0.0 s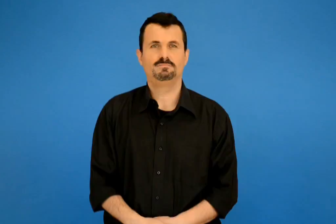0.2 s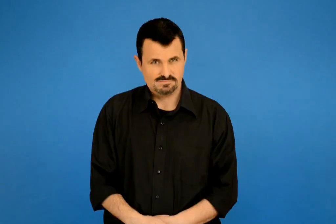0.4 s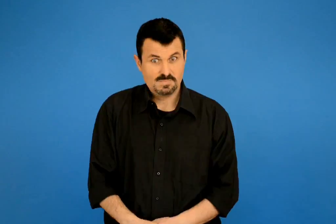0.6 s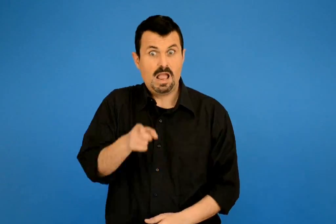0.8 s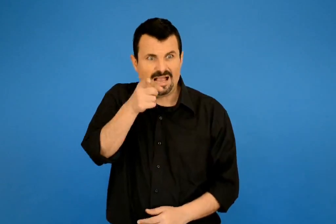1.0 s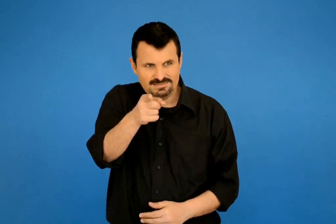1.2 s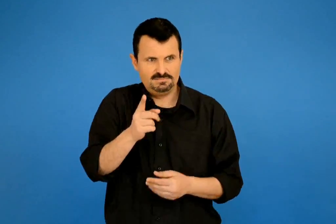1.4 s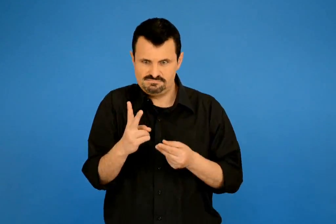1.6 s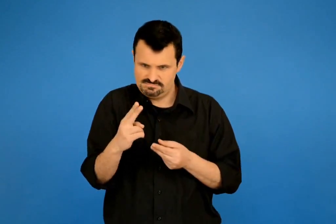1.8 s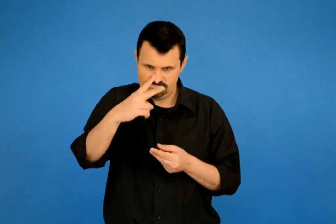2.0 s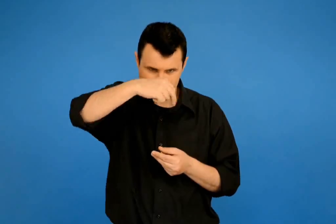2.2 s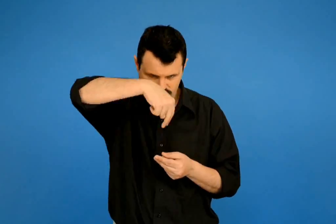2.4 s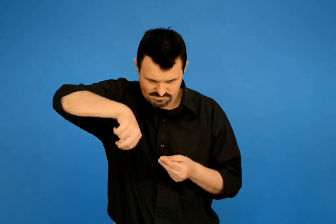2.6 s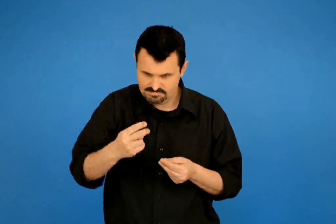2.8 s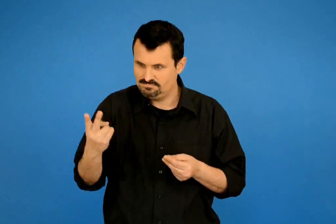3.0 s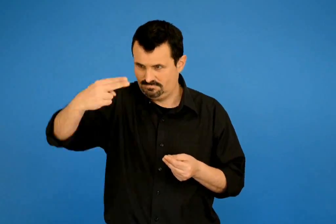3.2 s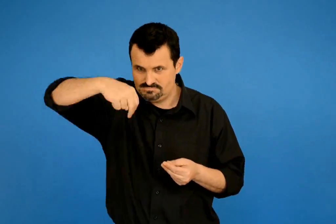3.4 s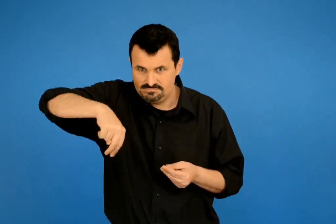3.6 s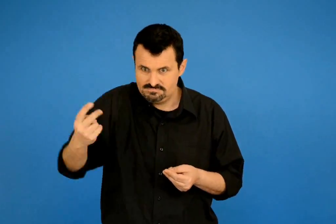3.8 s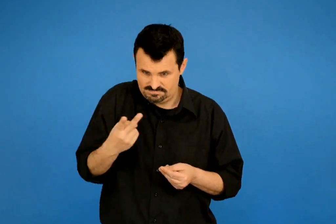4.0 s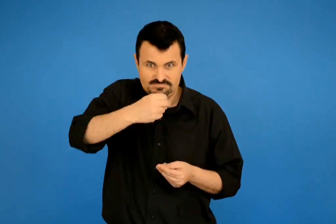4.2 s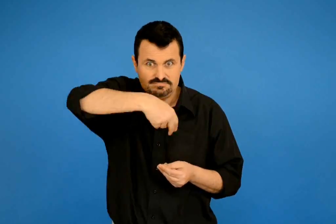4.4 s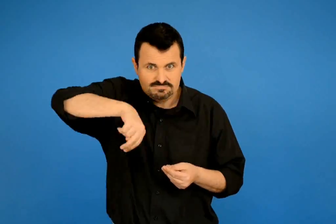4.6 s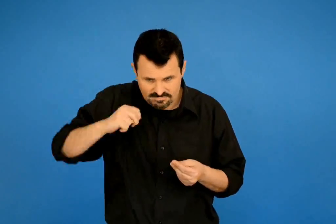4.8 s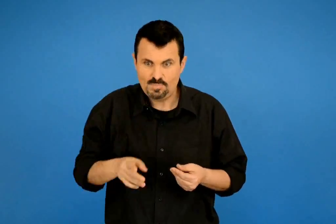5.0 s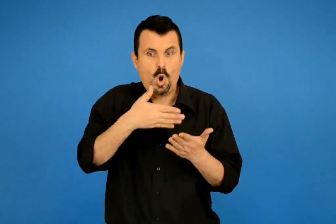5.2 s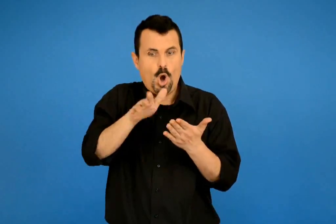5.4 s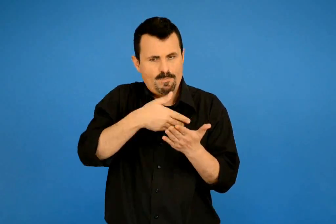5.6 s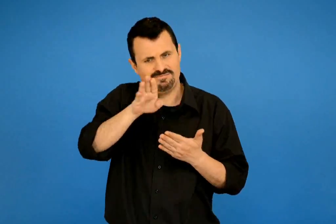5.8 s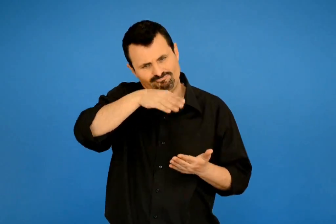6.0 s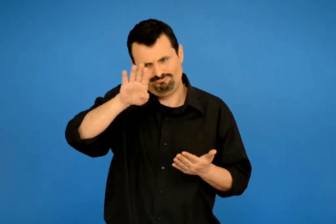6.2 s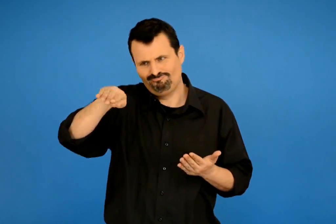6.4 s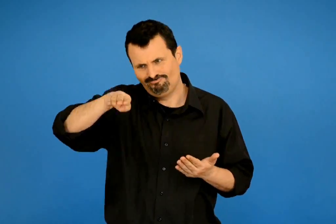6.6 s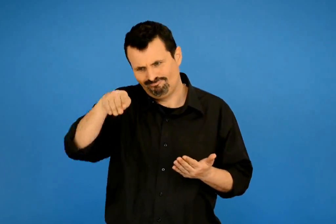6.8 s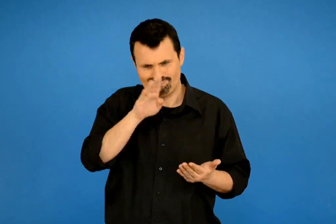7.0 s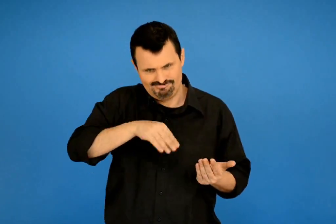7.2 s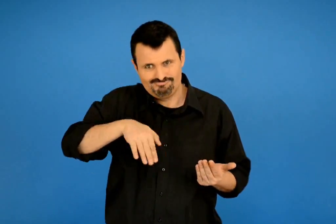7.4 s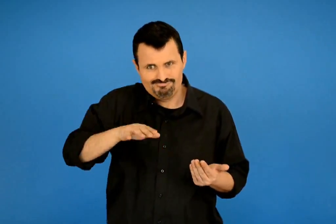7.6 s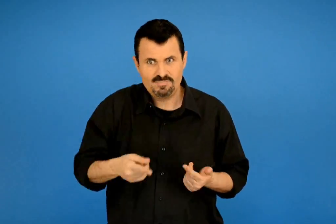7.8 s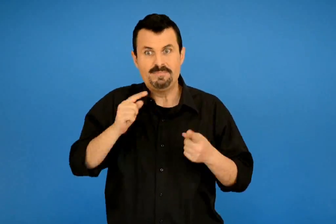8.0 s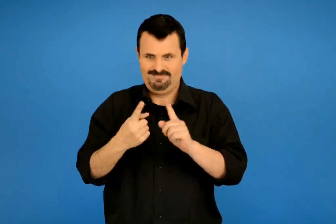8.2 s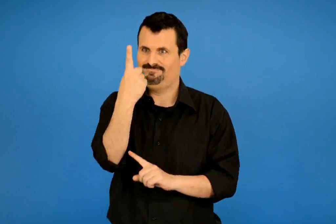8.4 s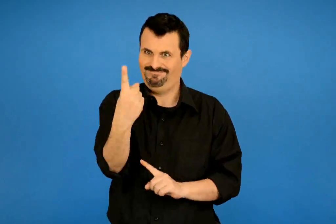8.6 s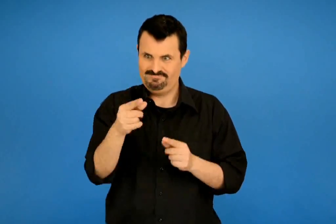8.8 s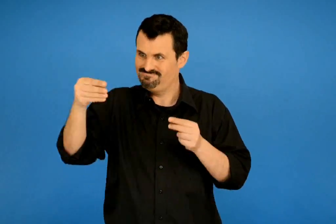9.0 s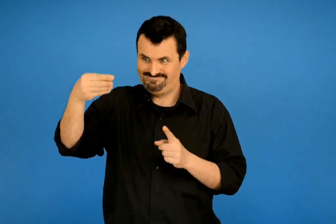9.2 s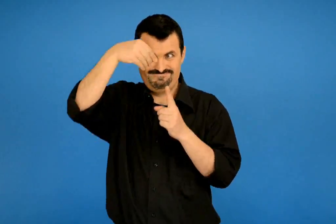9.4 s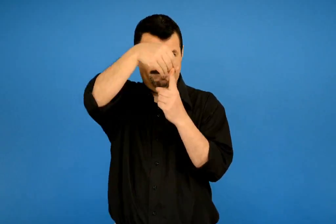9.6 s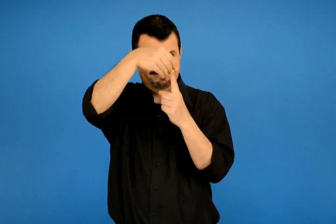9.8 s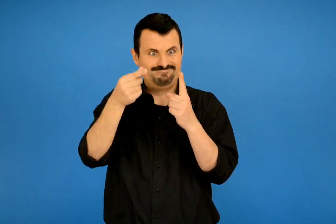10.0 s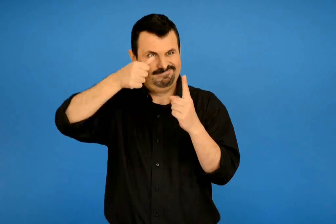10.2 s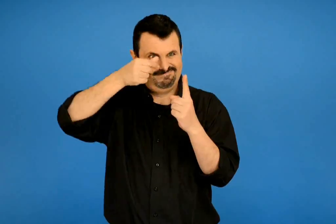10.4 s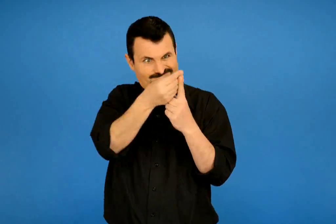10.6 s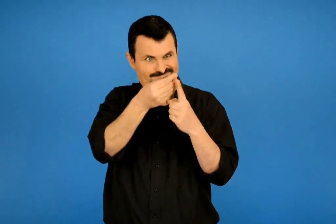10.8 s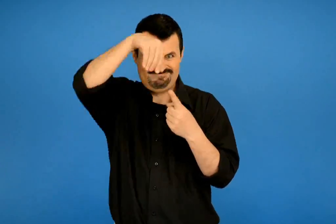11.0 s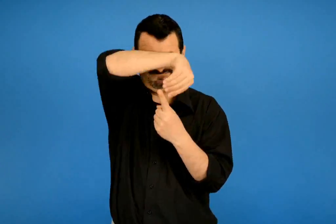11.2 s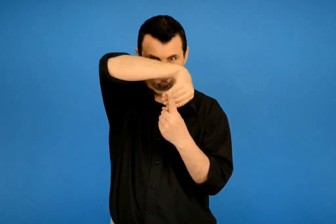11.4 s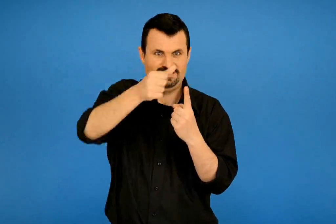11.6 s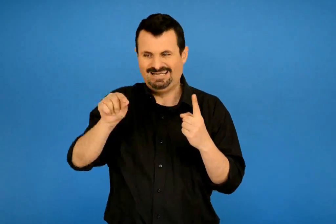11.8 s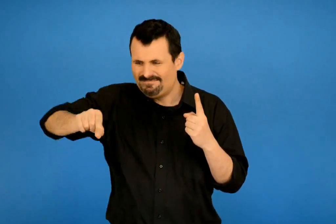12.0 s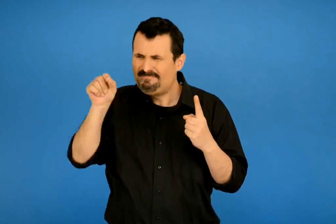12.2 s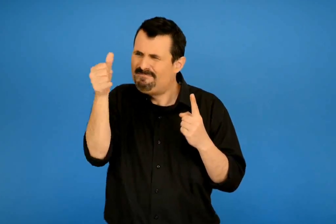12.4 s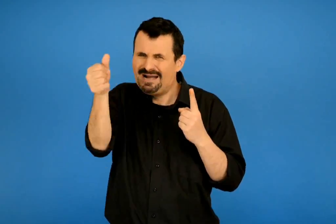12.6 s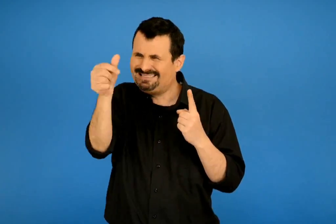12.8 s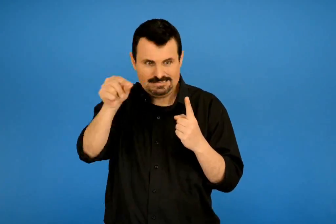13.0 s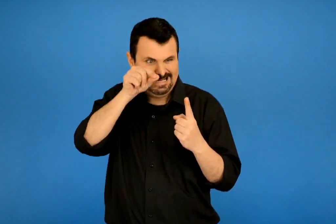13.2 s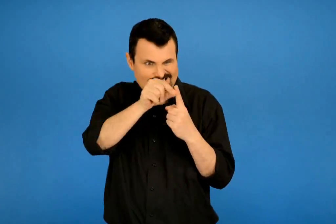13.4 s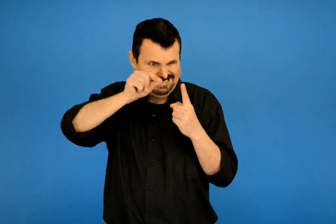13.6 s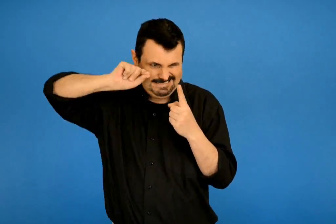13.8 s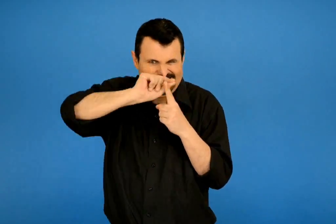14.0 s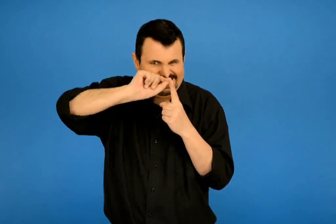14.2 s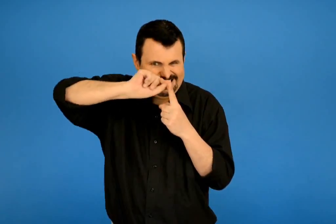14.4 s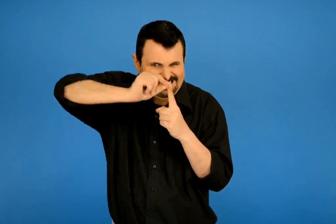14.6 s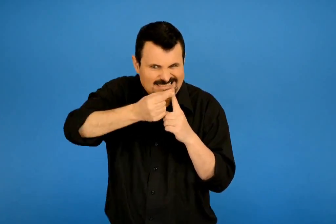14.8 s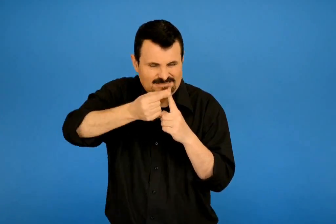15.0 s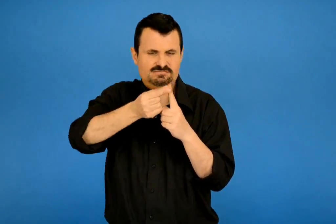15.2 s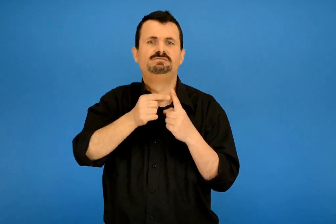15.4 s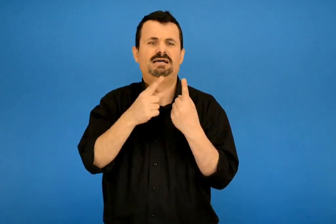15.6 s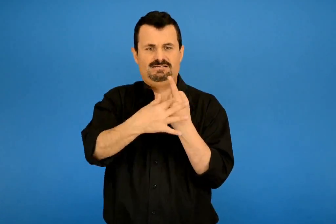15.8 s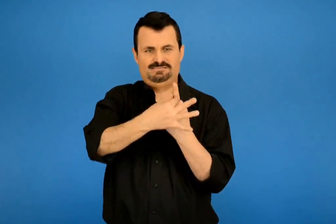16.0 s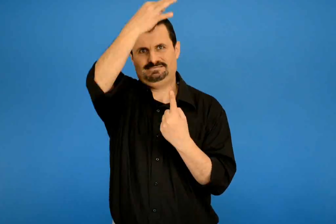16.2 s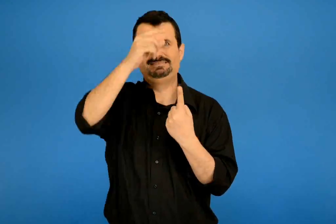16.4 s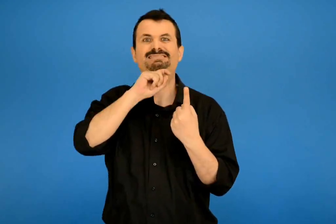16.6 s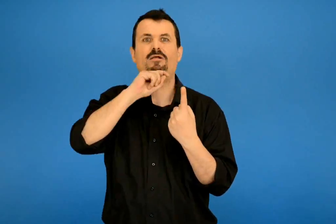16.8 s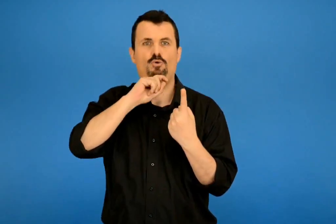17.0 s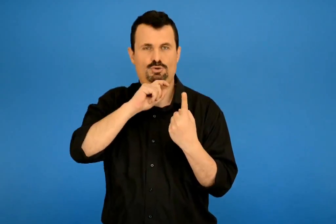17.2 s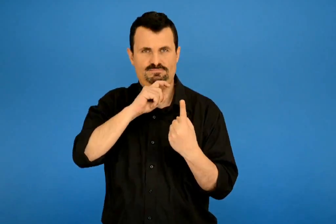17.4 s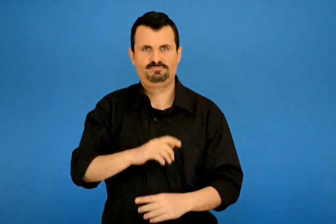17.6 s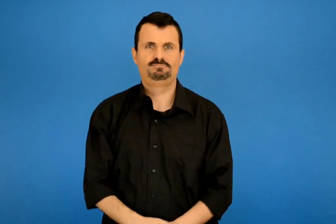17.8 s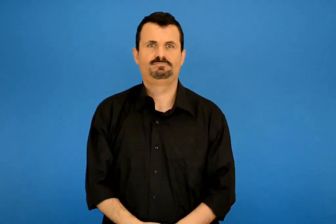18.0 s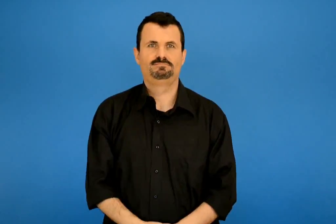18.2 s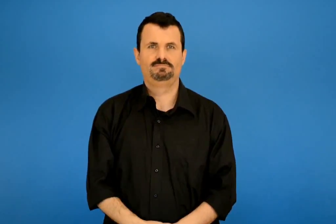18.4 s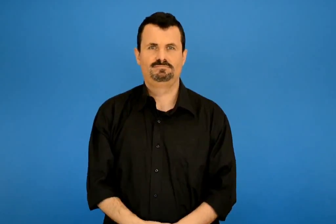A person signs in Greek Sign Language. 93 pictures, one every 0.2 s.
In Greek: αφού τις κόψεις και τις χρωματίσεις στερέωσε τες με μια πινέζα σε ένα ξυλάκι
